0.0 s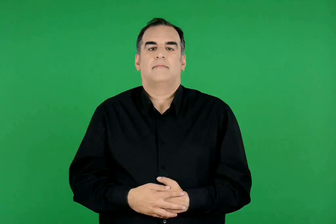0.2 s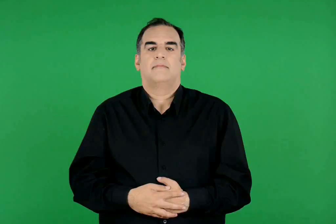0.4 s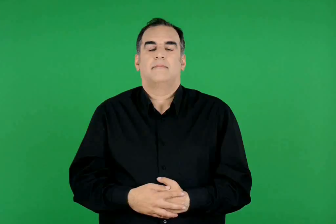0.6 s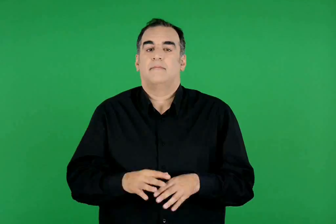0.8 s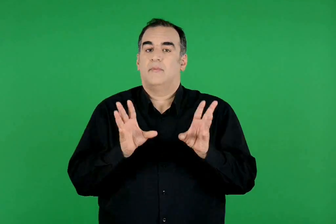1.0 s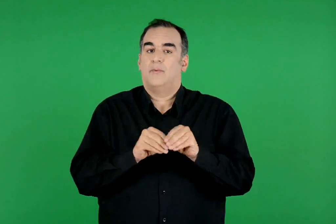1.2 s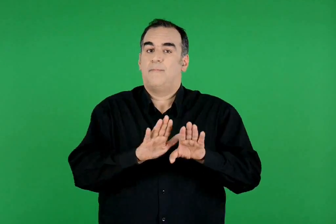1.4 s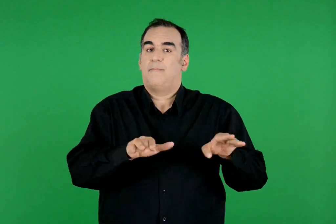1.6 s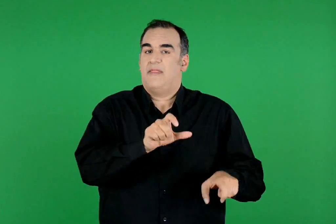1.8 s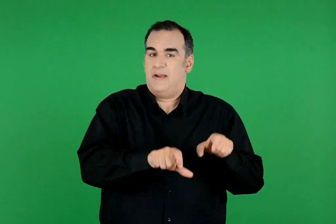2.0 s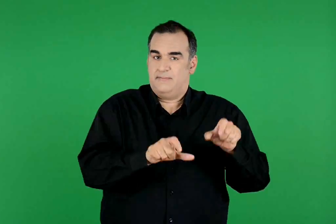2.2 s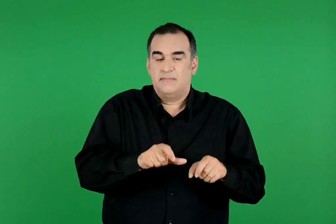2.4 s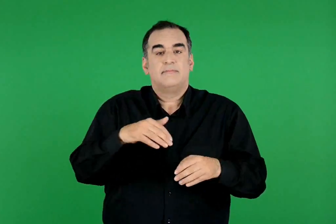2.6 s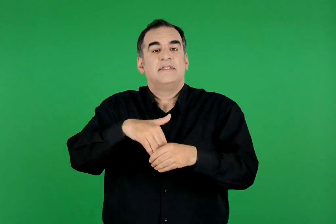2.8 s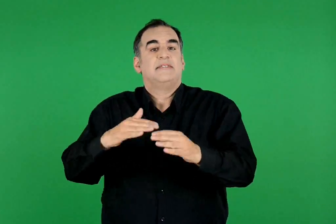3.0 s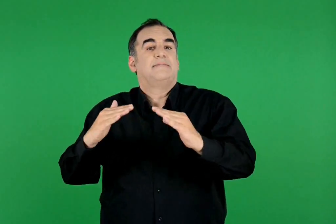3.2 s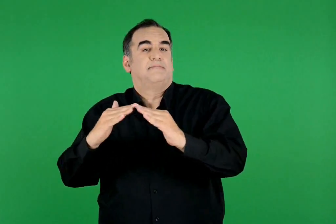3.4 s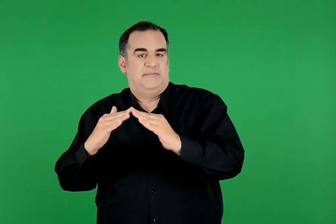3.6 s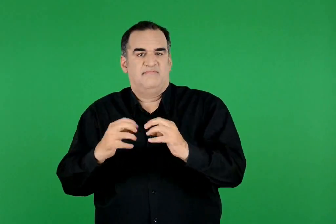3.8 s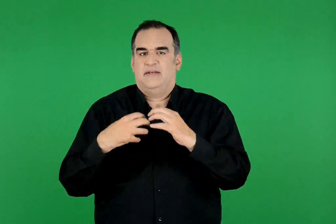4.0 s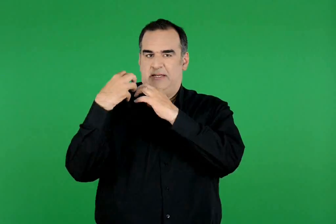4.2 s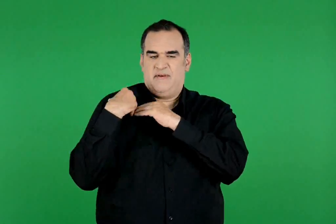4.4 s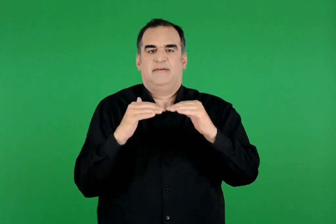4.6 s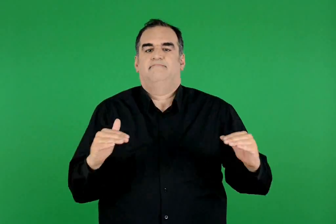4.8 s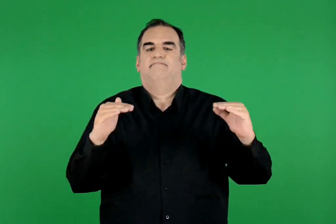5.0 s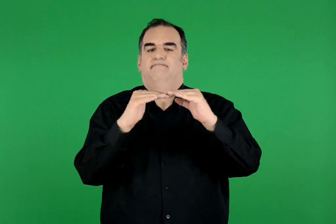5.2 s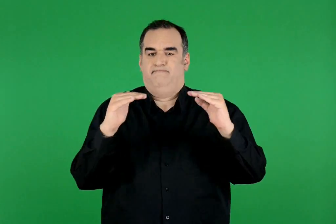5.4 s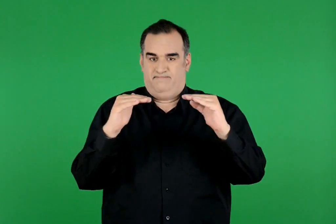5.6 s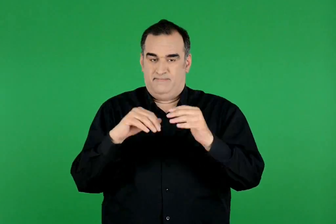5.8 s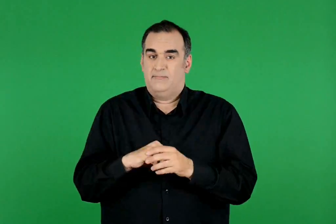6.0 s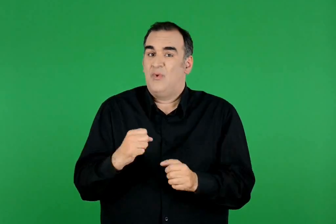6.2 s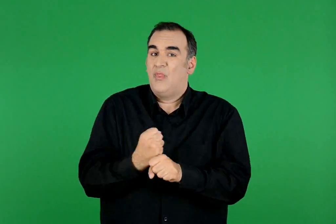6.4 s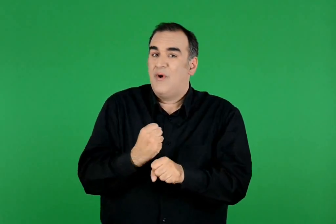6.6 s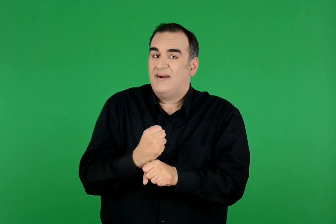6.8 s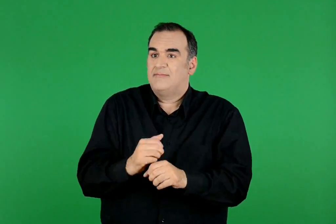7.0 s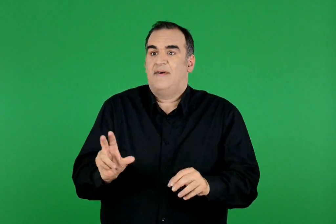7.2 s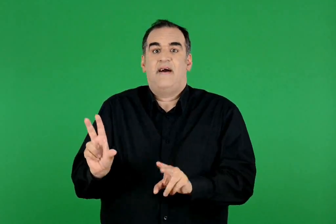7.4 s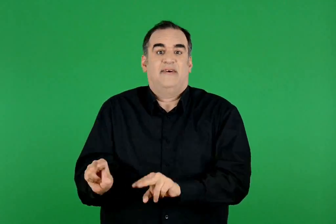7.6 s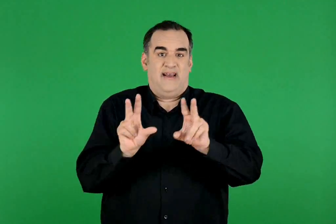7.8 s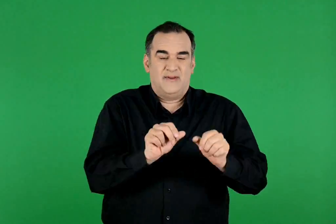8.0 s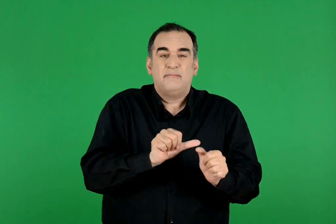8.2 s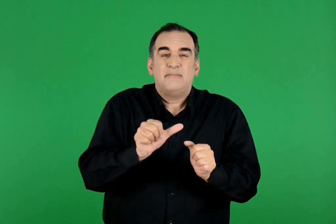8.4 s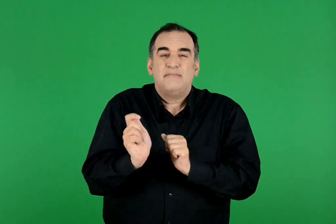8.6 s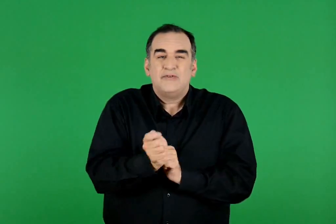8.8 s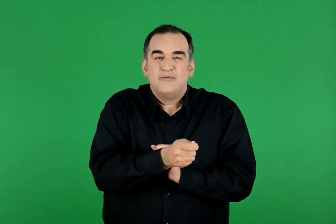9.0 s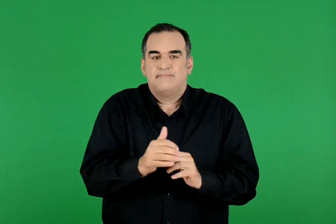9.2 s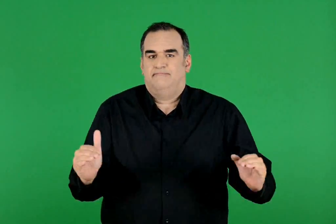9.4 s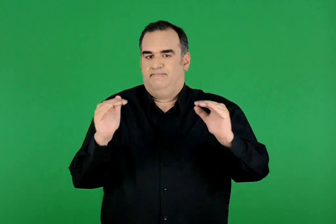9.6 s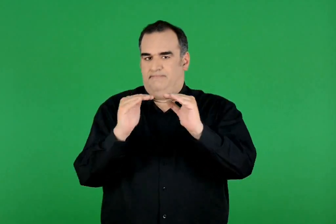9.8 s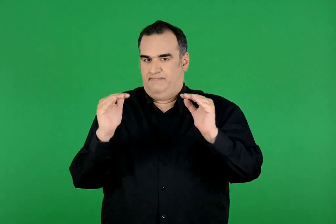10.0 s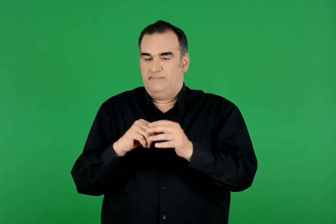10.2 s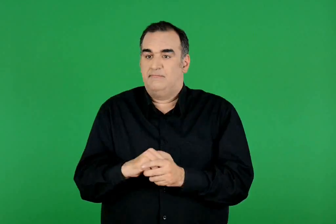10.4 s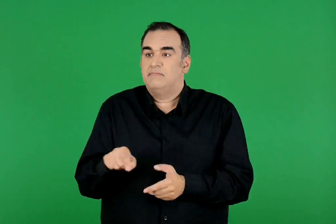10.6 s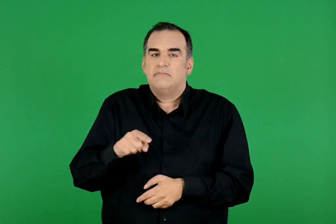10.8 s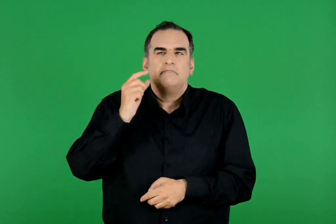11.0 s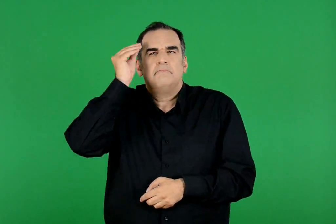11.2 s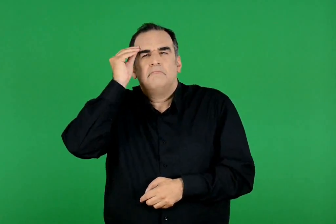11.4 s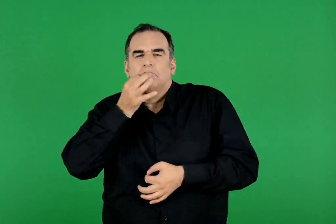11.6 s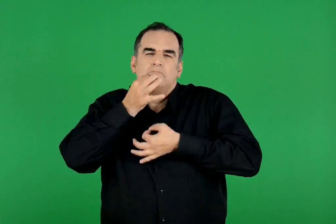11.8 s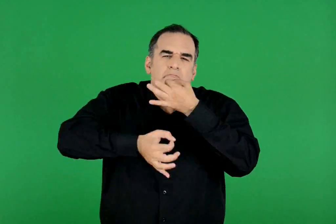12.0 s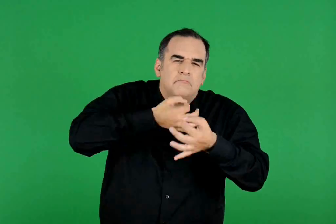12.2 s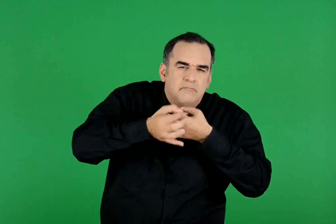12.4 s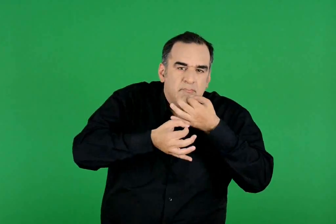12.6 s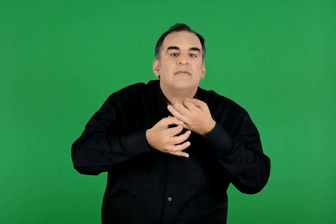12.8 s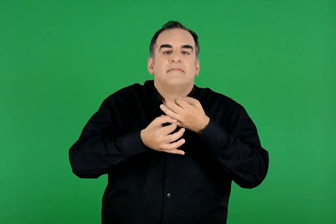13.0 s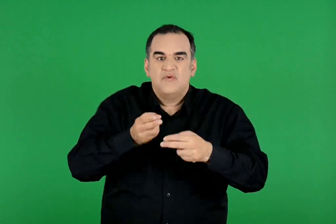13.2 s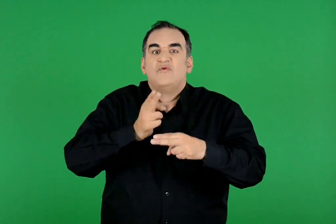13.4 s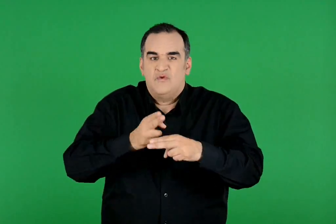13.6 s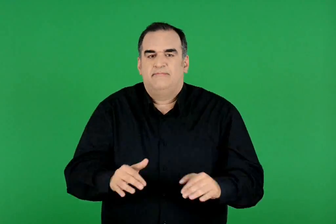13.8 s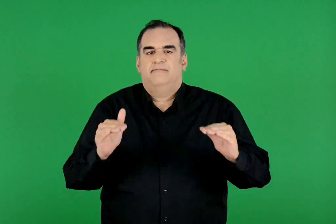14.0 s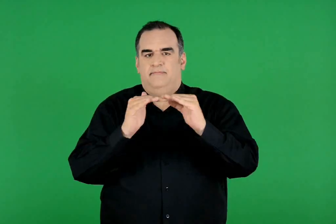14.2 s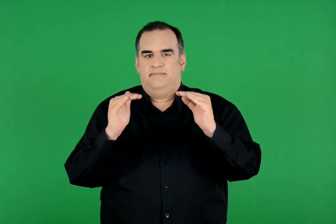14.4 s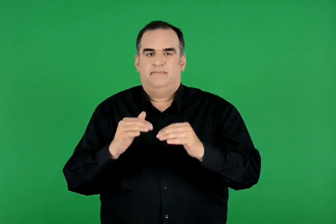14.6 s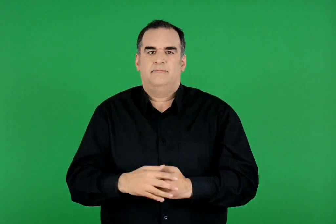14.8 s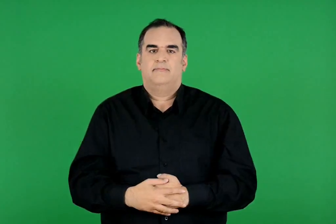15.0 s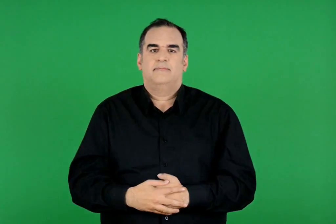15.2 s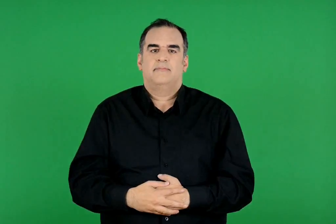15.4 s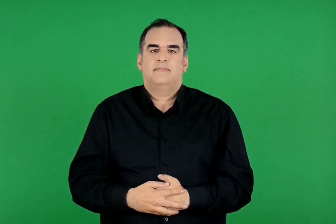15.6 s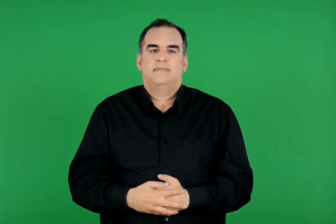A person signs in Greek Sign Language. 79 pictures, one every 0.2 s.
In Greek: είναι το ίδιο υπεύθυνοι για τα παιδιά και για το σπίτι τους αμείβονται με τα ίδια χρήματα όταν κάνουν την ίδια δουλειά και ότι η γνώμη τους έχει την ίδια αξία
